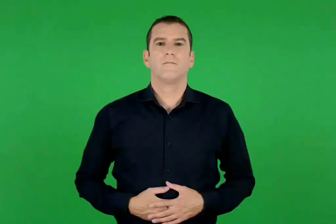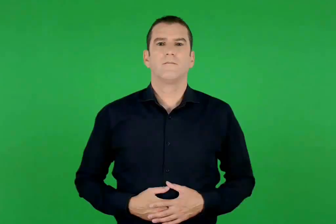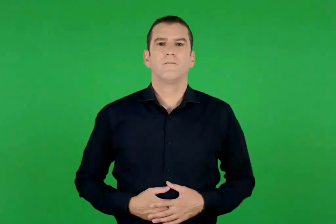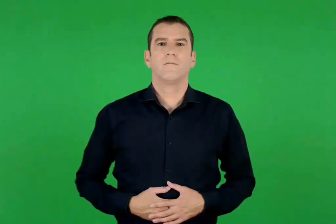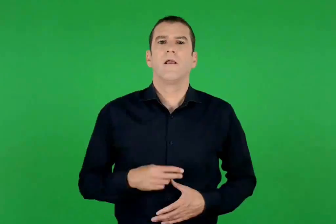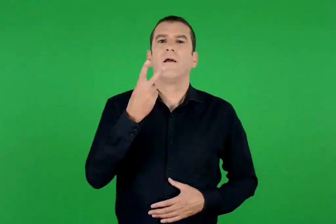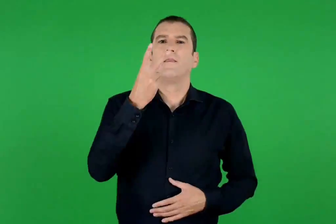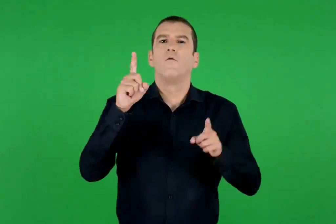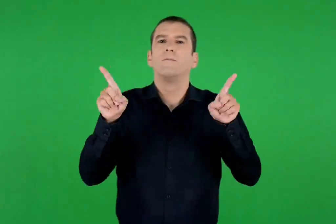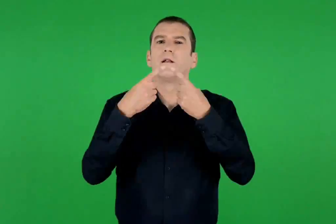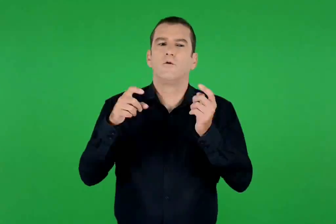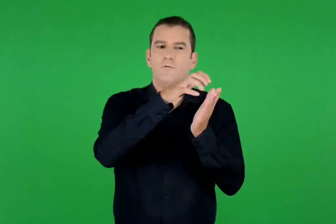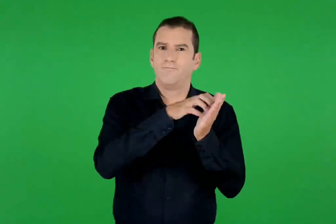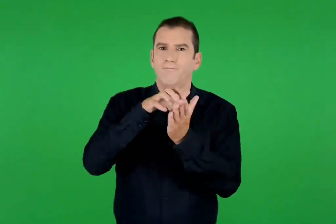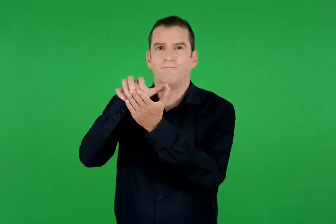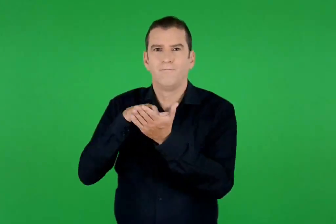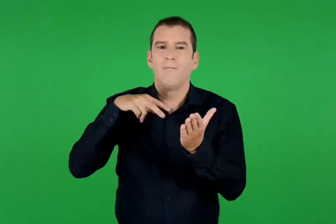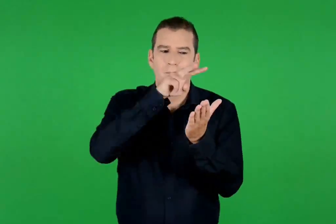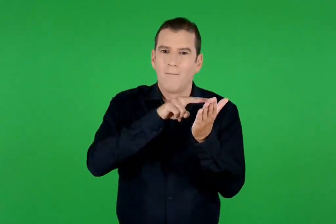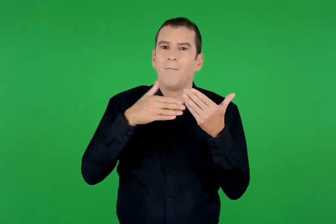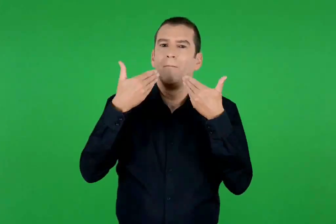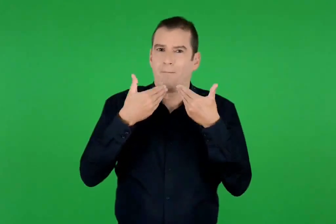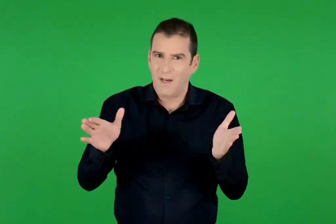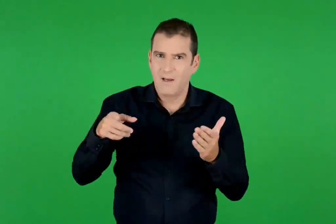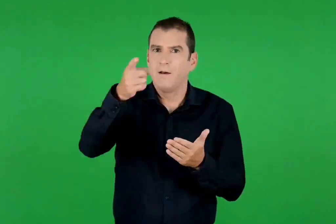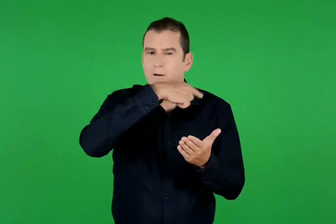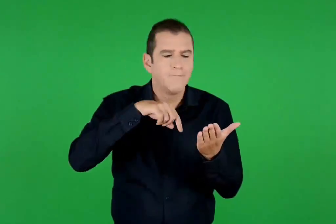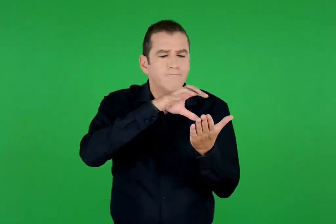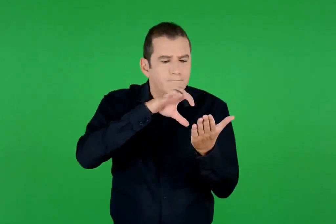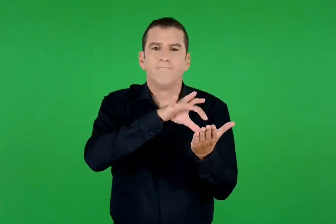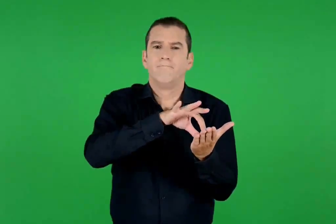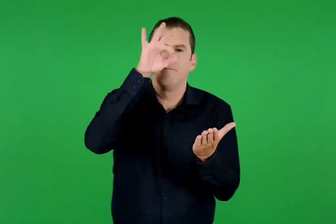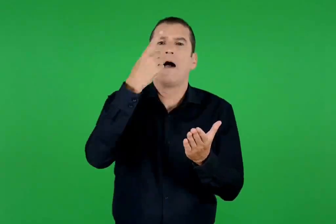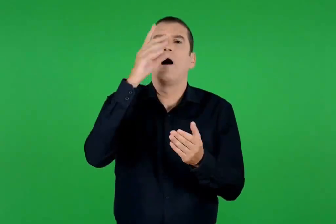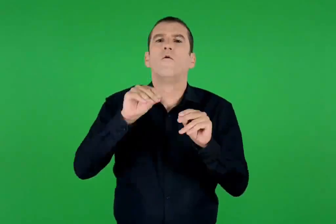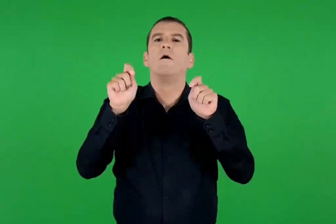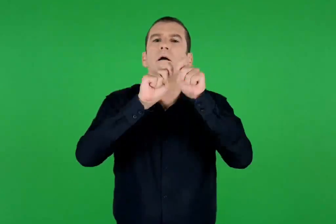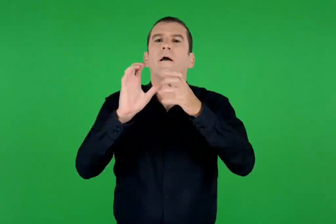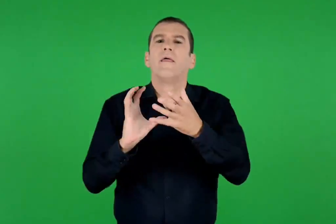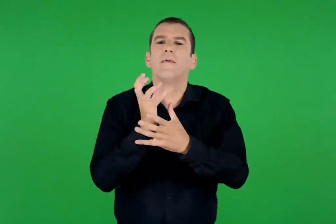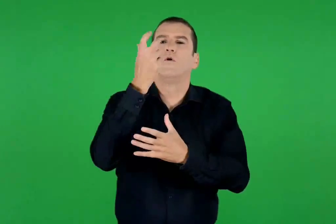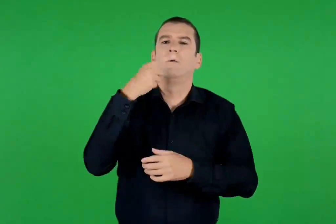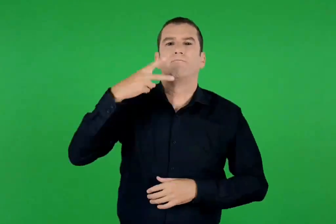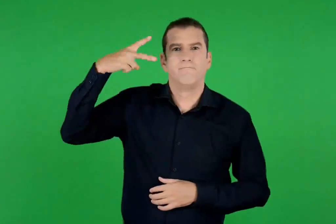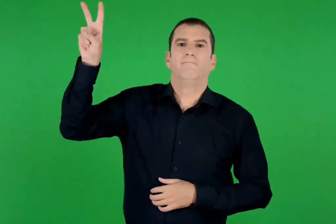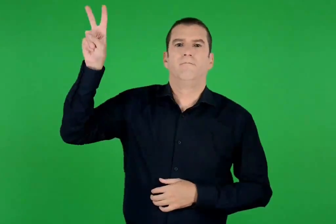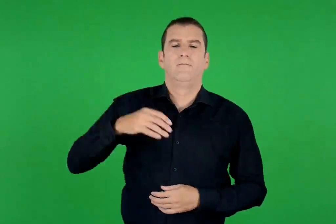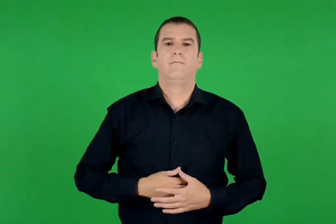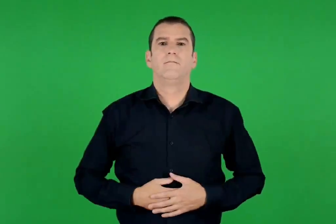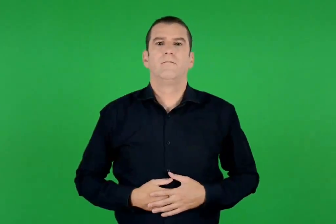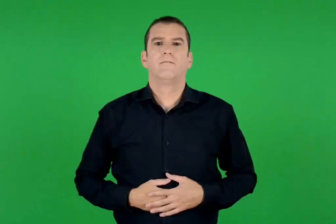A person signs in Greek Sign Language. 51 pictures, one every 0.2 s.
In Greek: επιλέγουμε ένα δημιούργημα που αναφέρεται στους δύο ψαλμούς που διαβάσαμε
